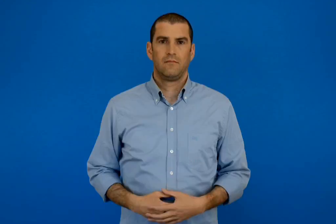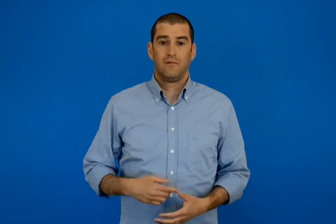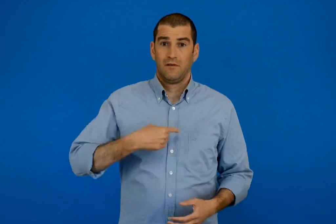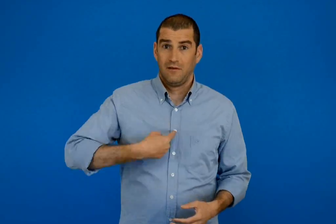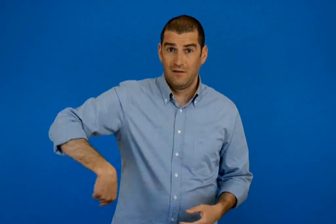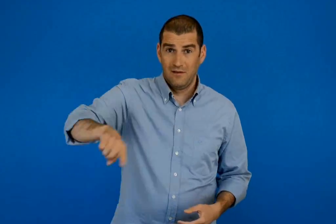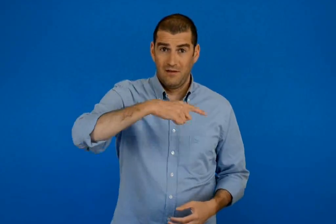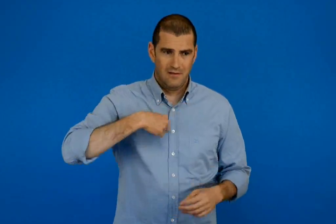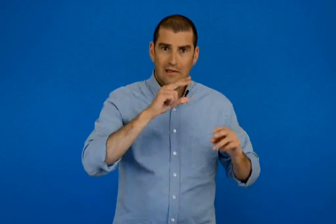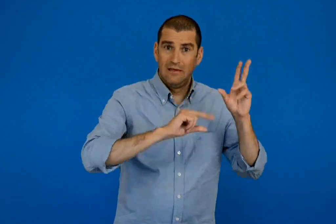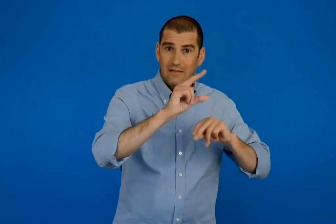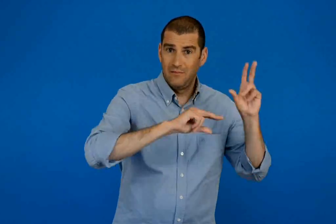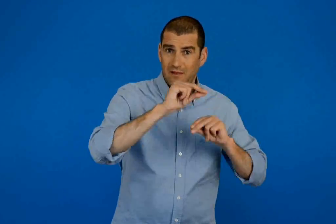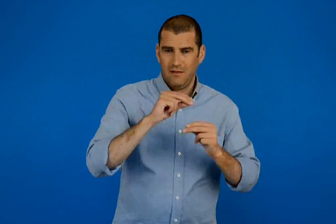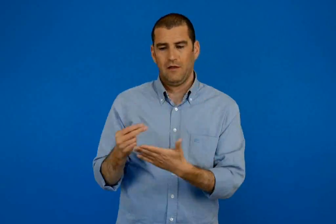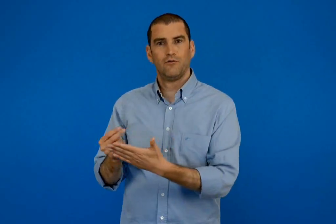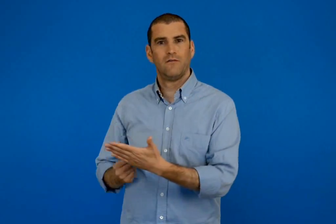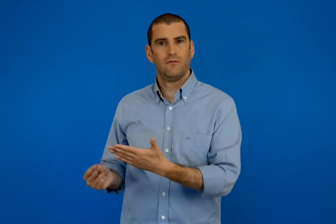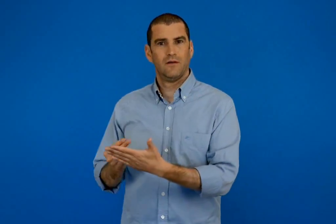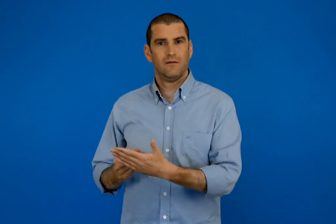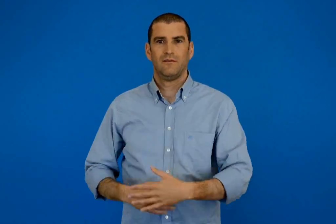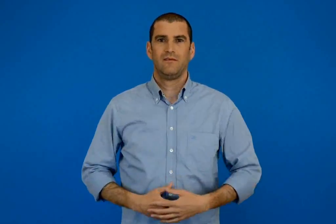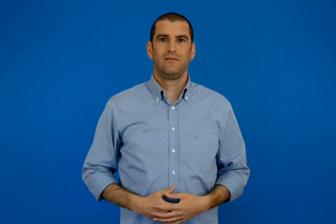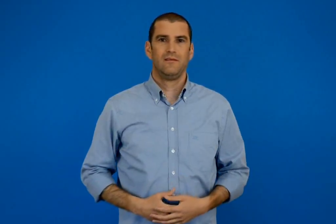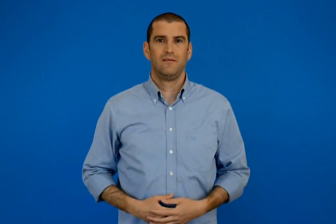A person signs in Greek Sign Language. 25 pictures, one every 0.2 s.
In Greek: συζητάμε και ζωγραφίζουμε
